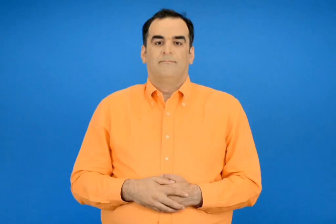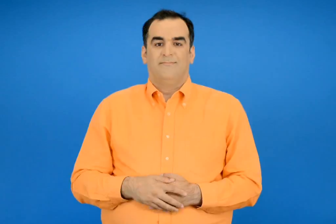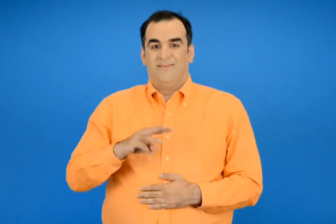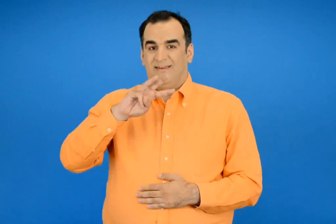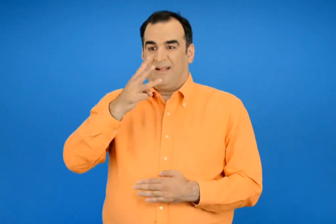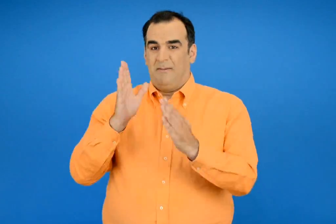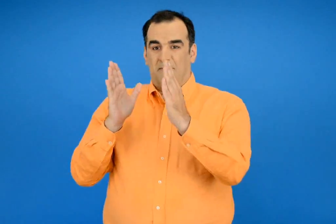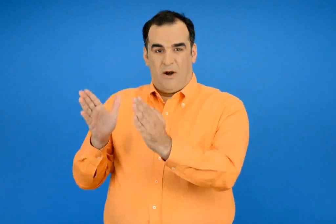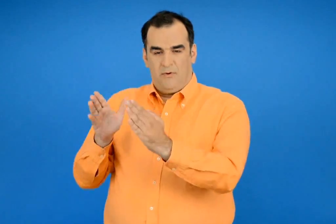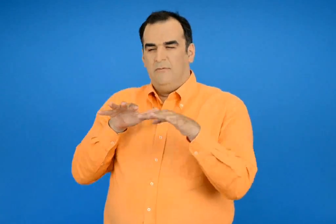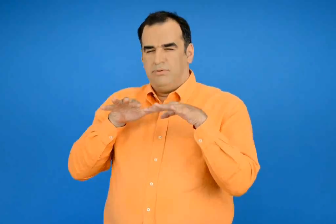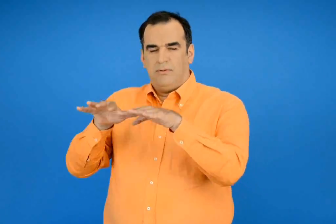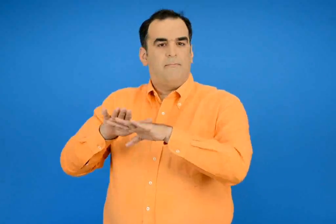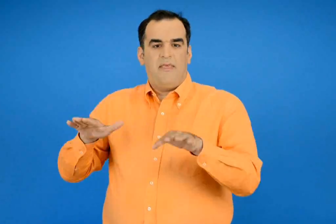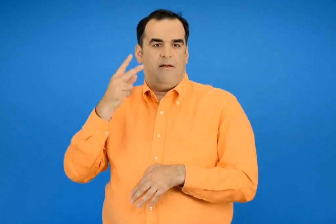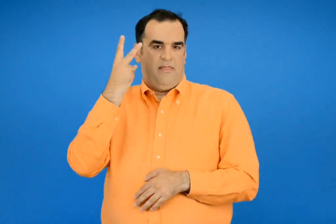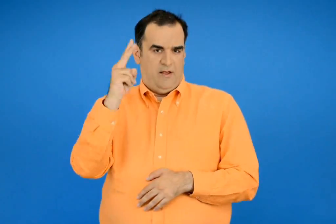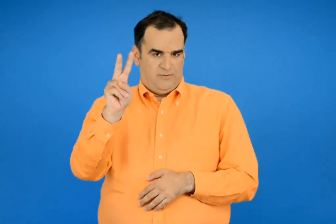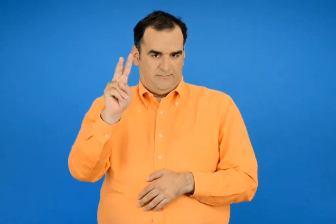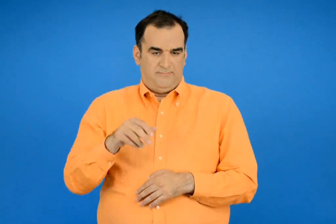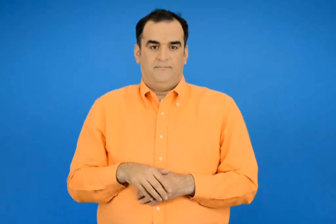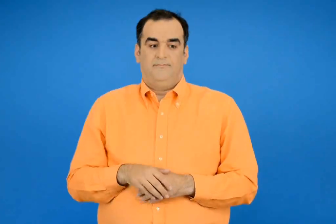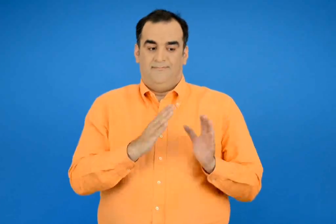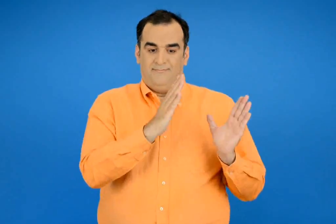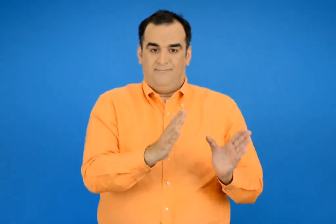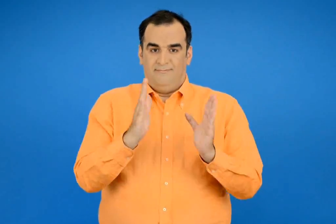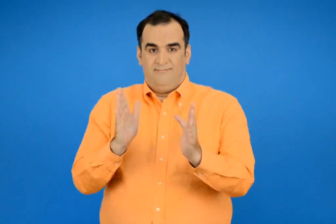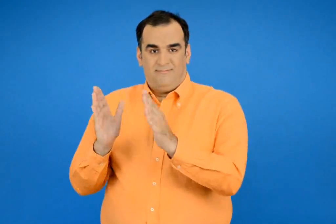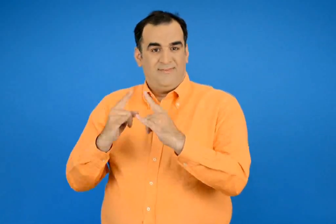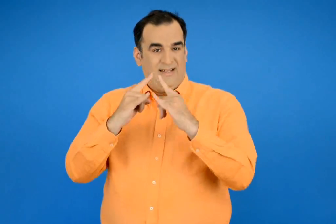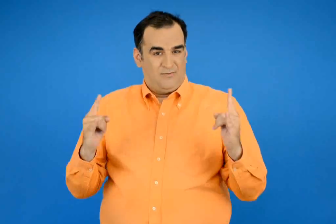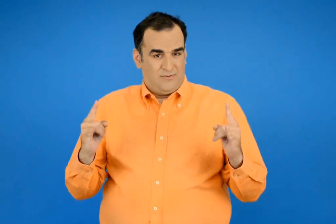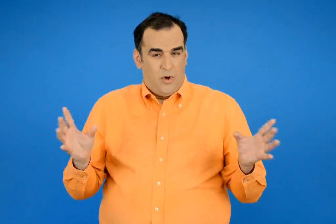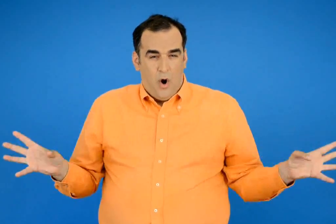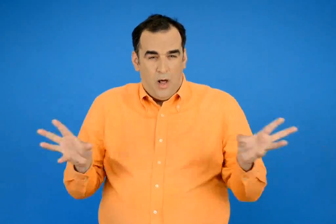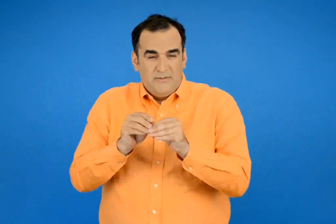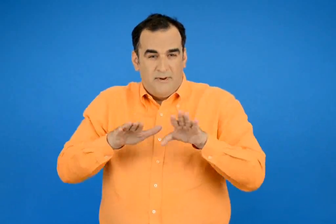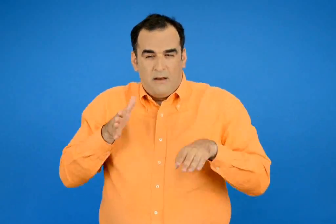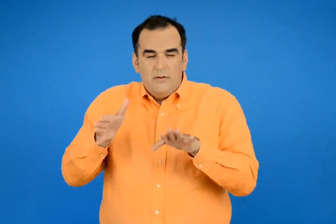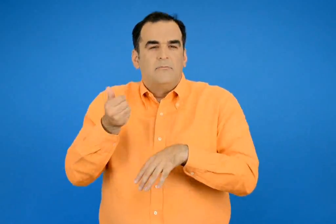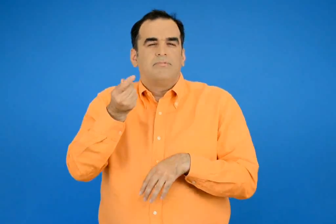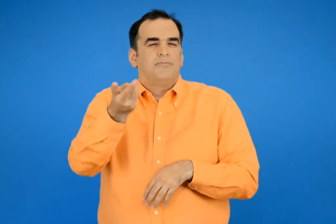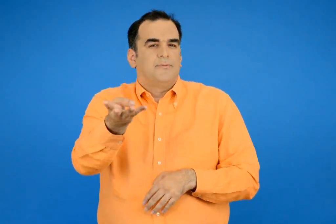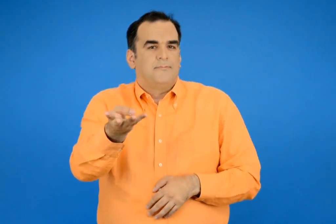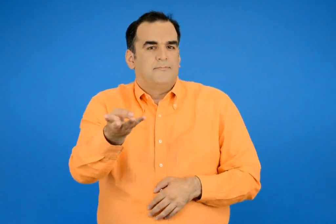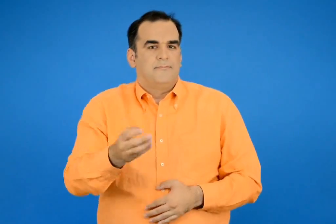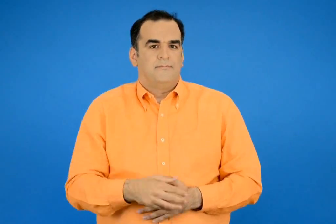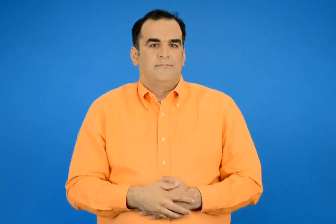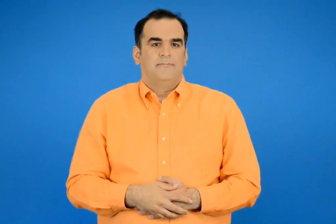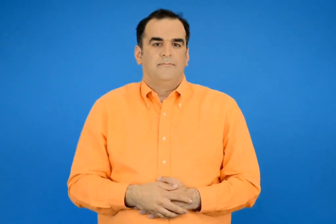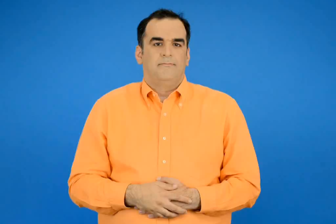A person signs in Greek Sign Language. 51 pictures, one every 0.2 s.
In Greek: στην τρίτη περίοδο πήγαν μόνο 200 ποσά συνολικά παιδιά πήγαν στην κατασκήνωση ;
